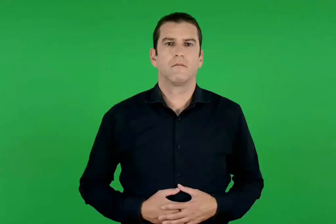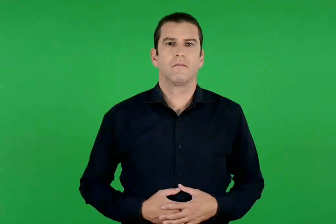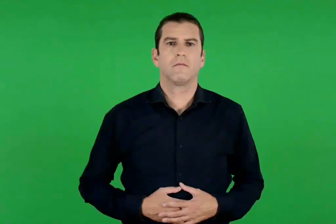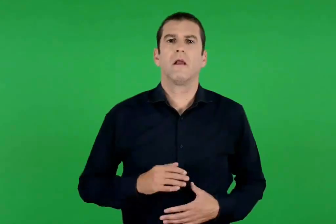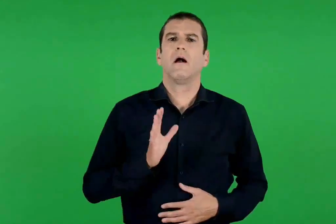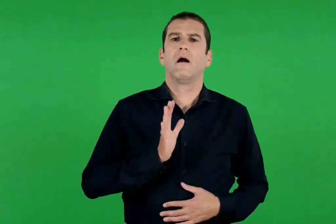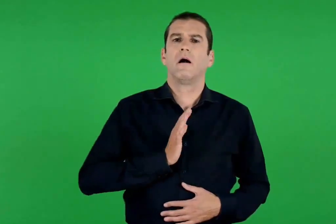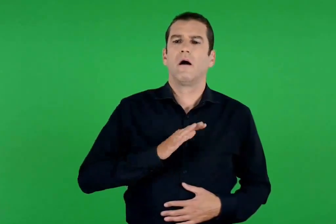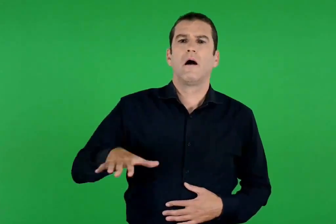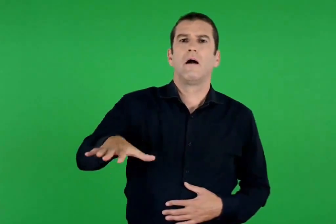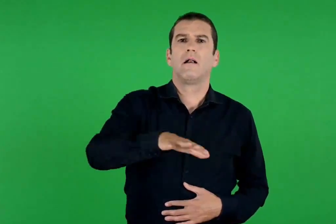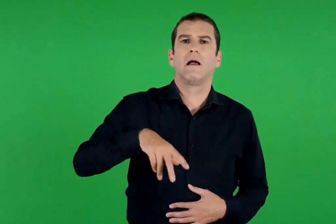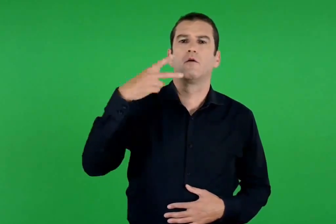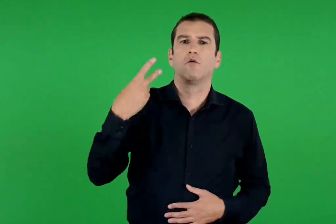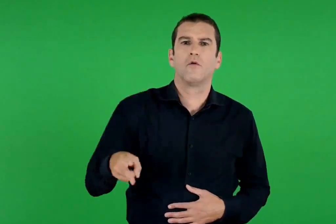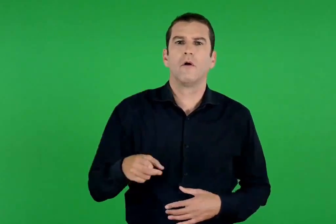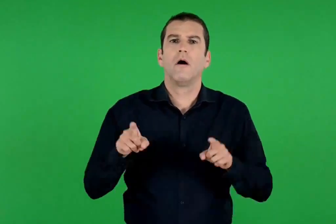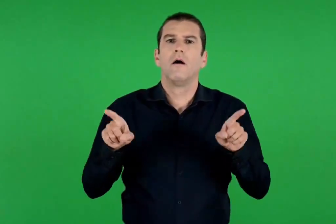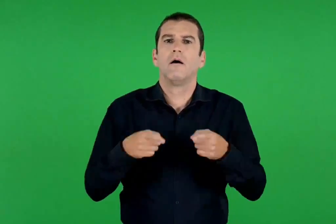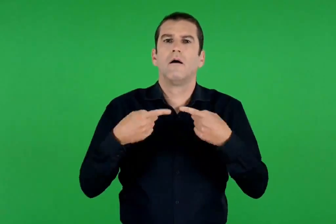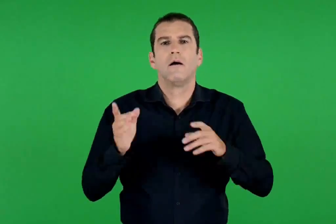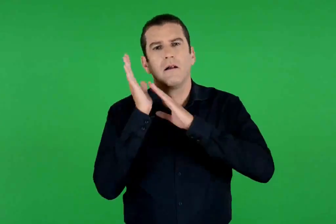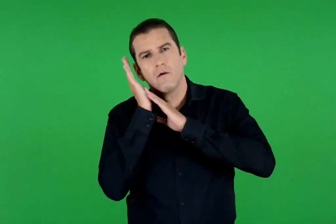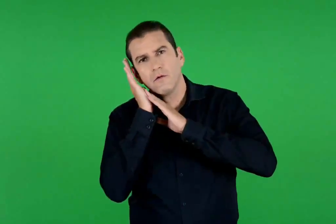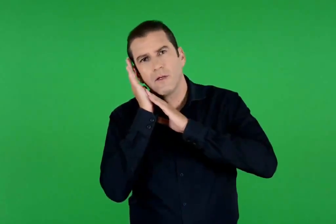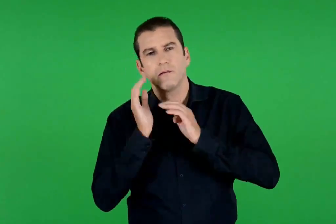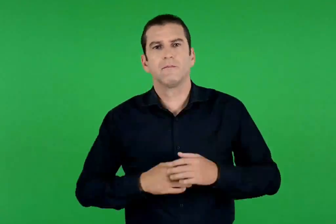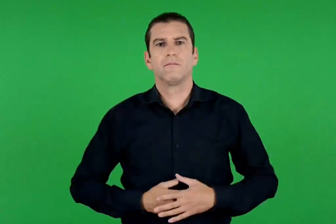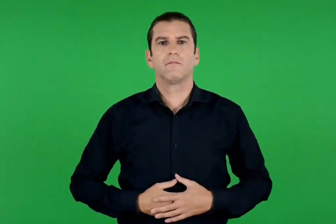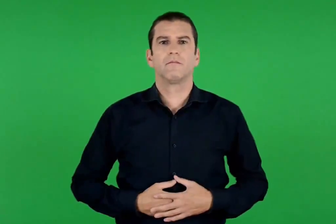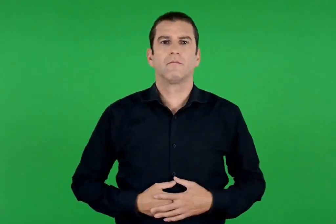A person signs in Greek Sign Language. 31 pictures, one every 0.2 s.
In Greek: λαϊκό νανούρισμα
